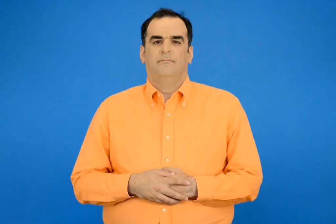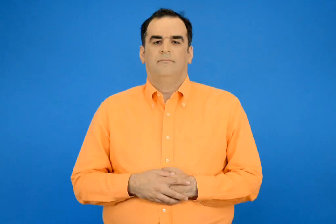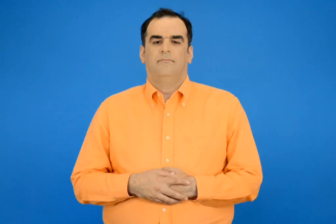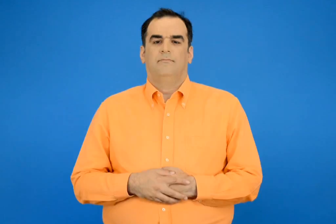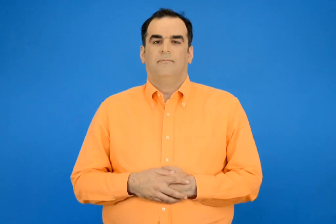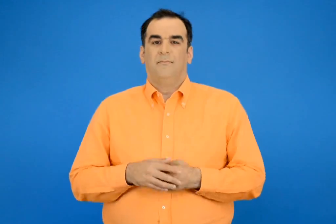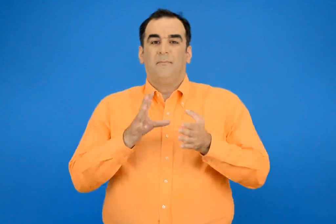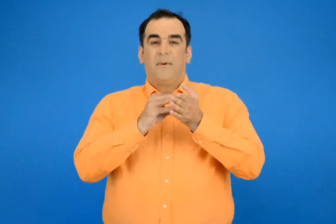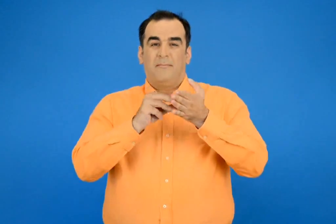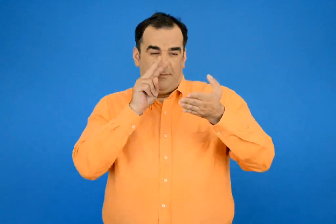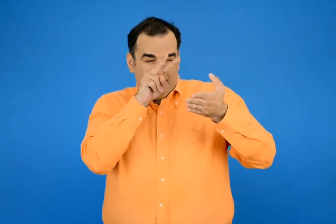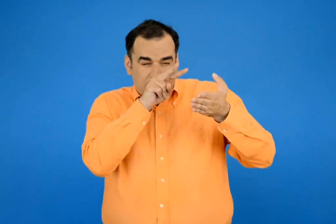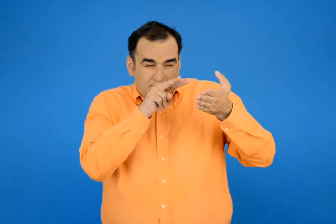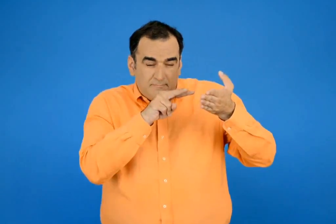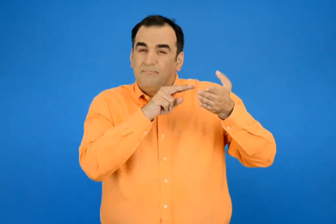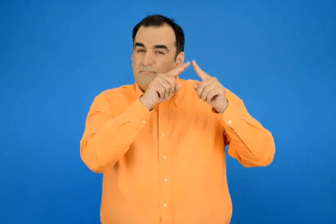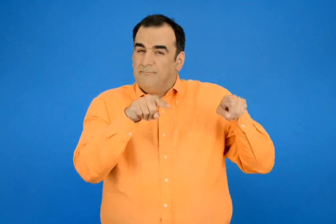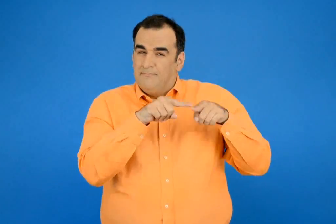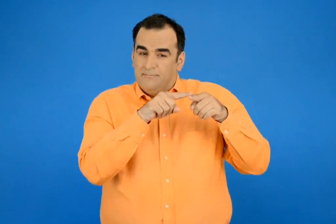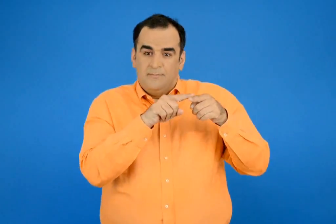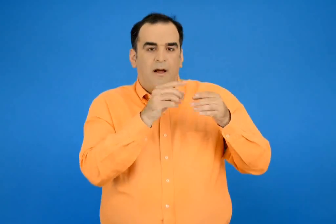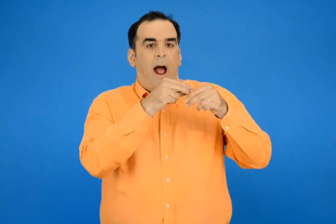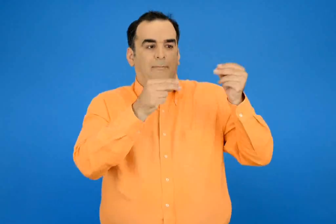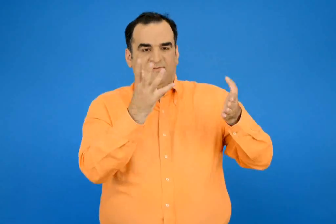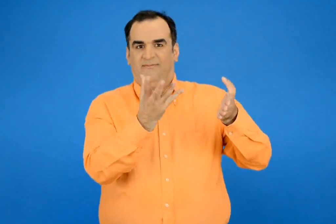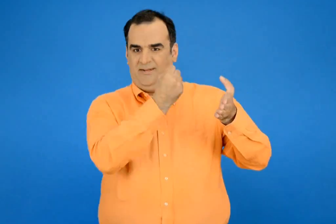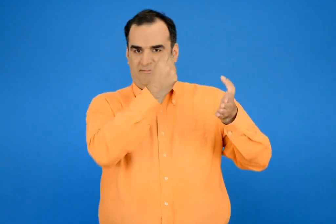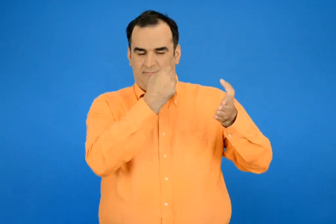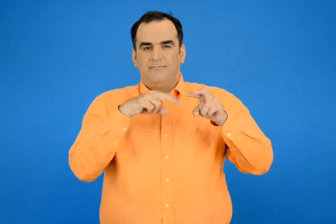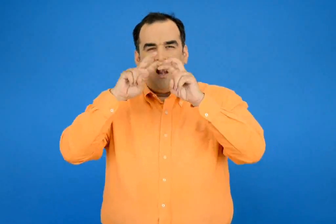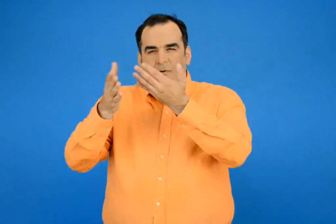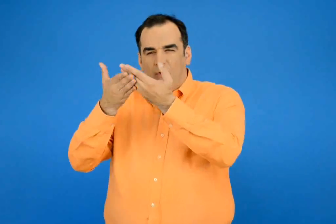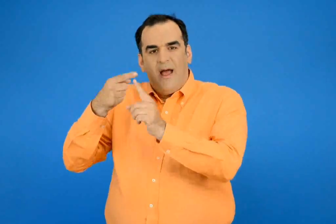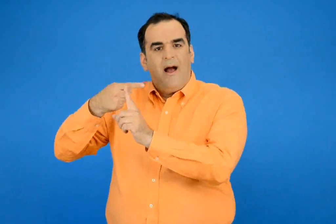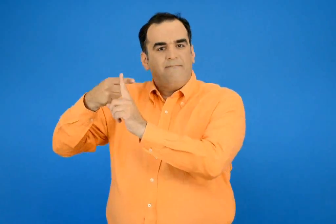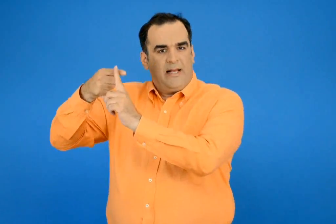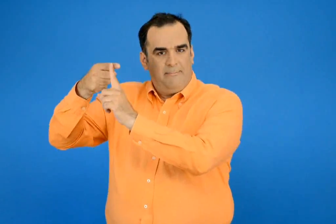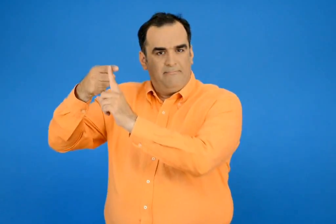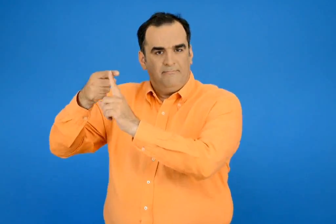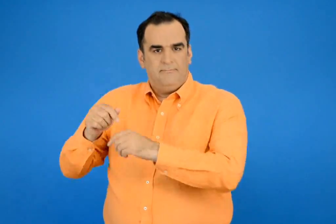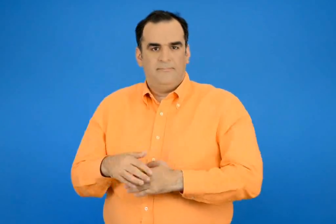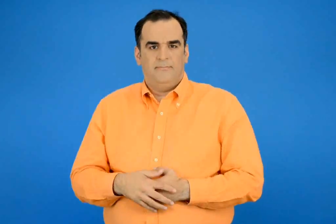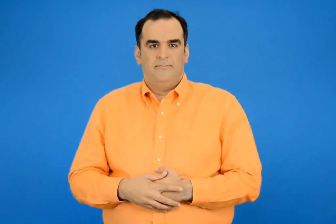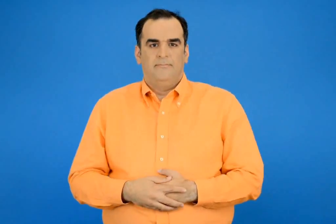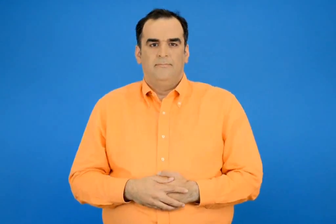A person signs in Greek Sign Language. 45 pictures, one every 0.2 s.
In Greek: παρατηρώ το παράδειγμα και βρίσκω το αποτέλεσμα ελέγχω με τον άβακα
